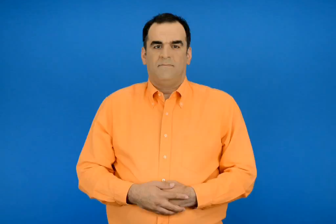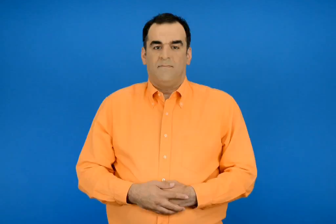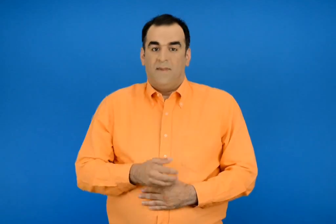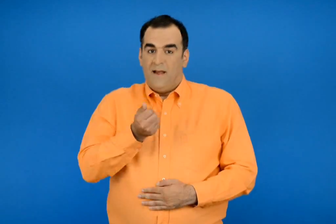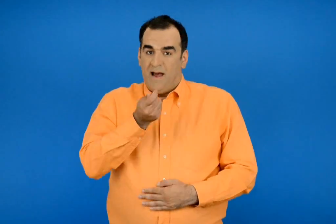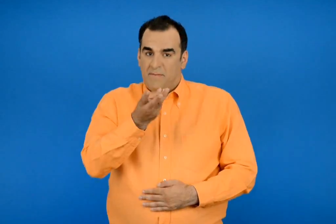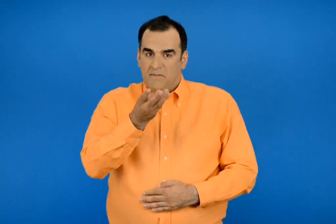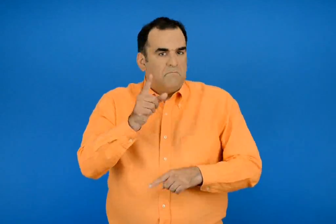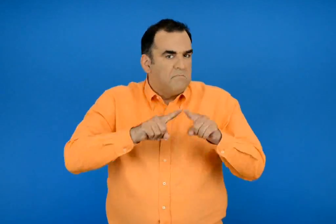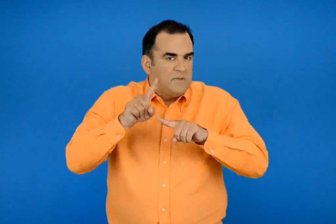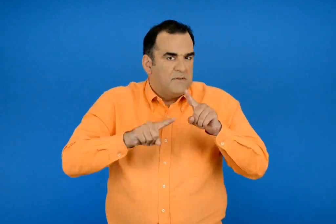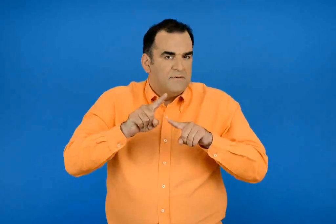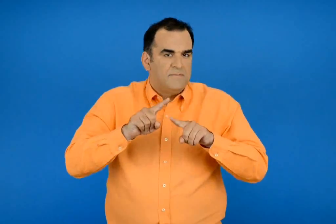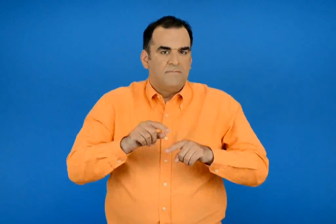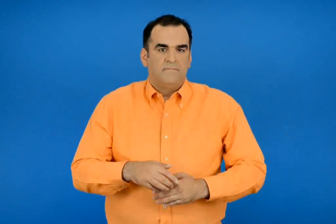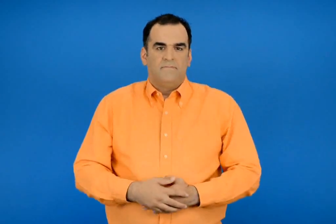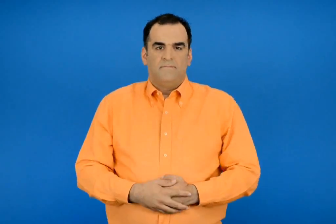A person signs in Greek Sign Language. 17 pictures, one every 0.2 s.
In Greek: ποιοι αριθμοί είναι ;
